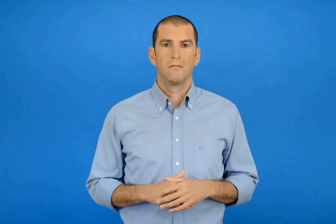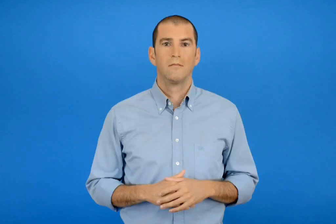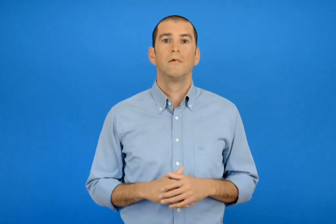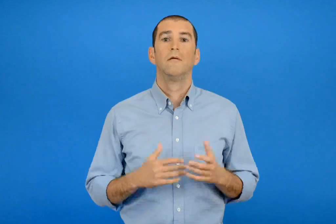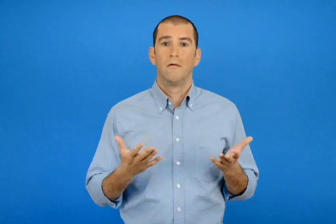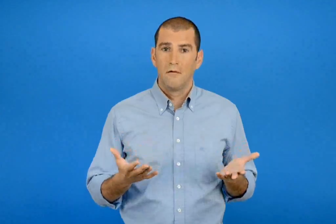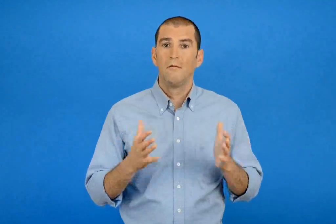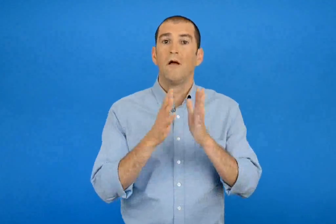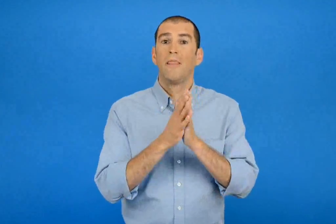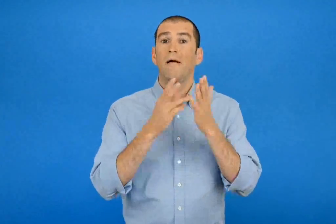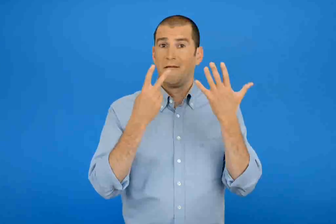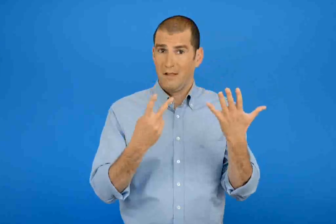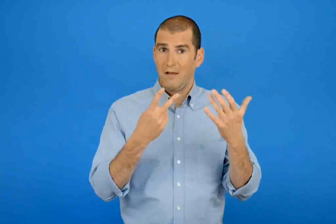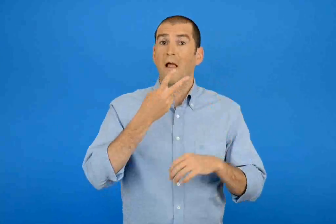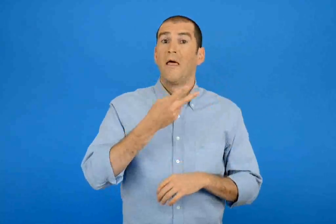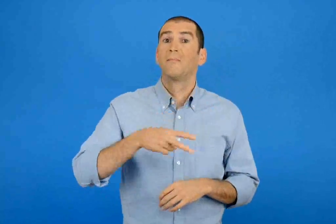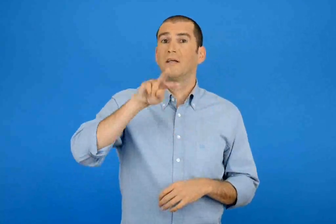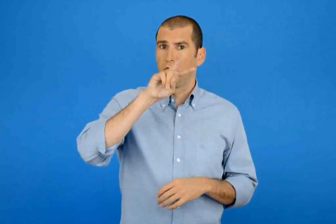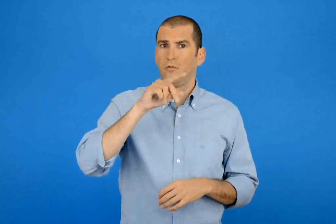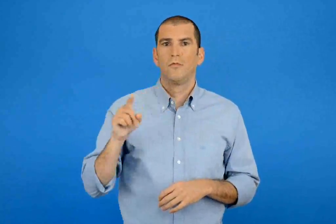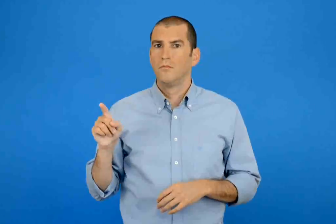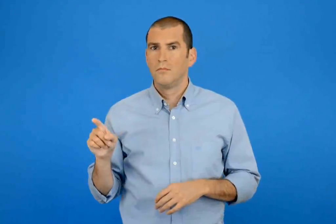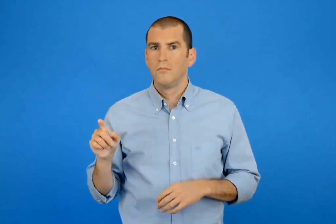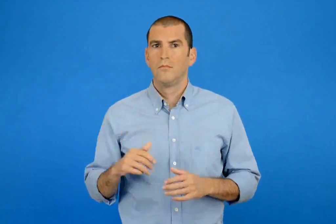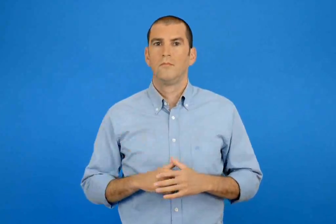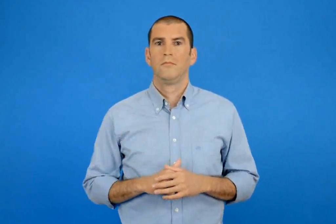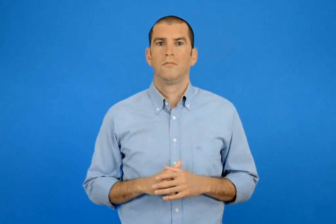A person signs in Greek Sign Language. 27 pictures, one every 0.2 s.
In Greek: αρά το διπλάσιο του 17 είναι
